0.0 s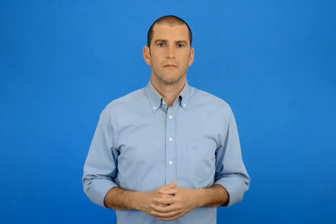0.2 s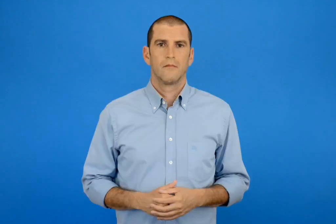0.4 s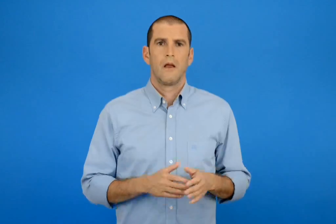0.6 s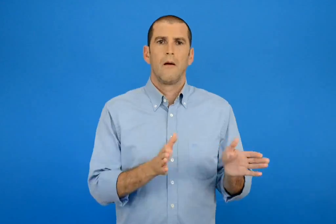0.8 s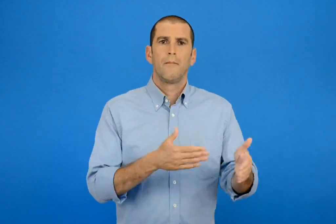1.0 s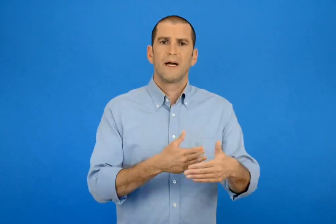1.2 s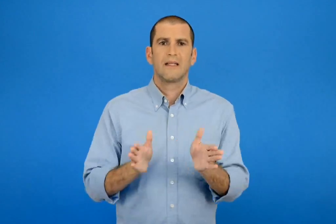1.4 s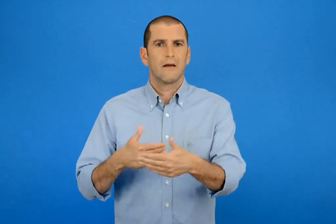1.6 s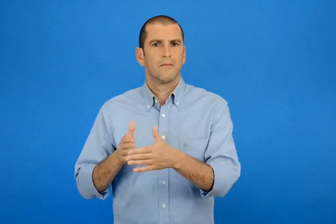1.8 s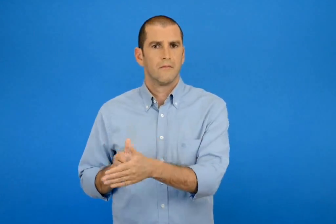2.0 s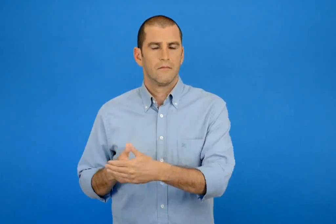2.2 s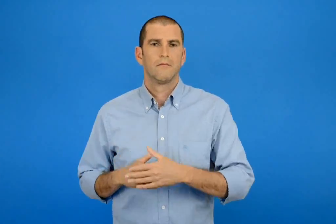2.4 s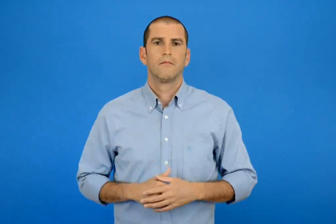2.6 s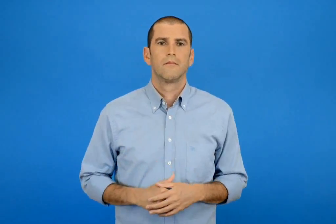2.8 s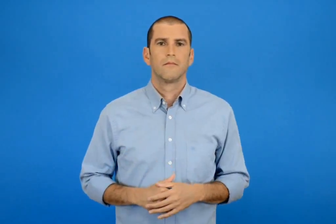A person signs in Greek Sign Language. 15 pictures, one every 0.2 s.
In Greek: τα πακέτα
